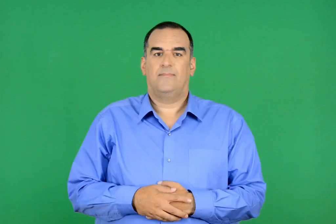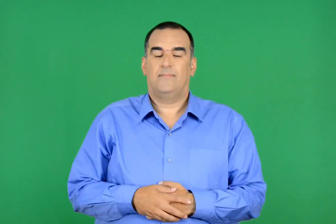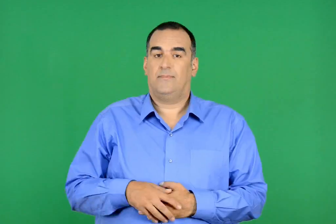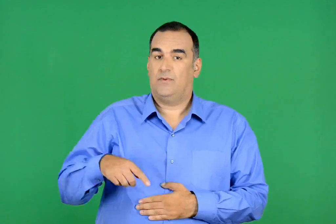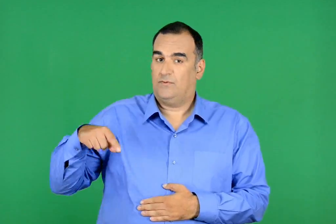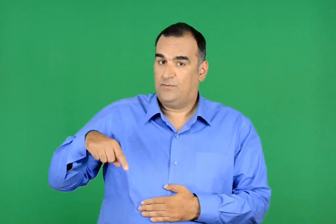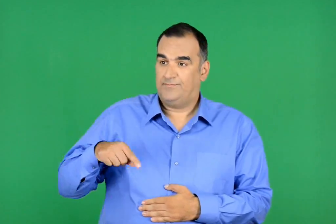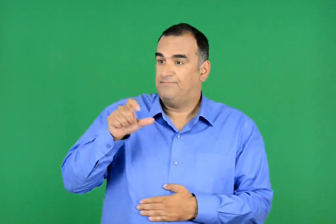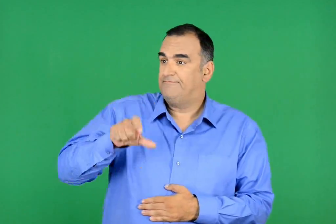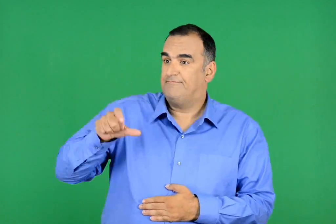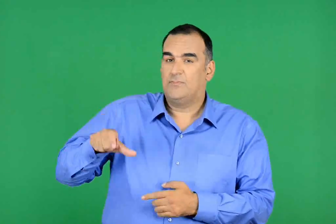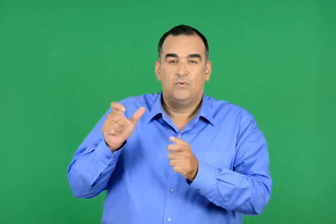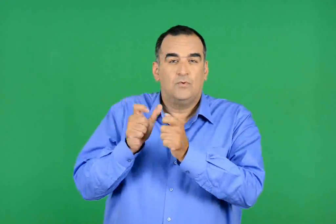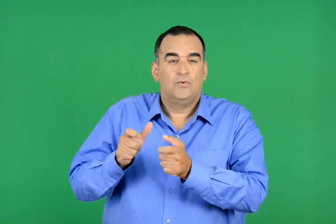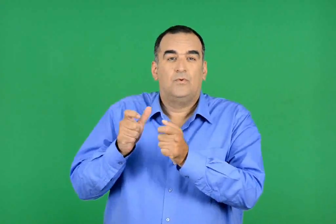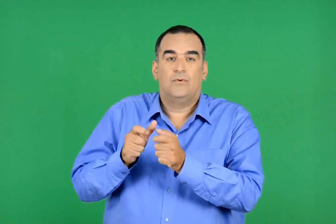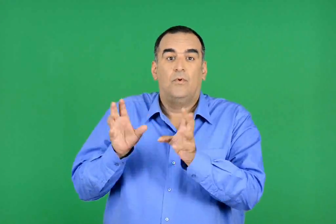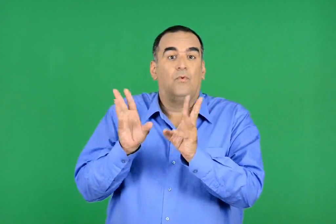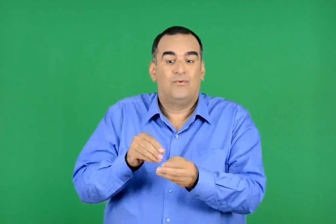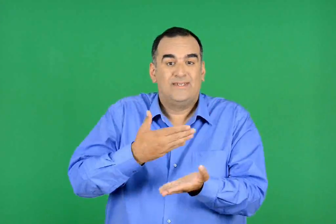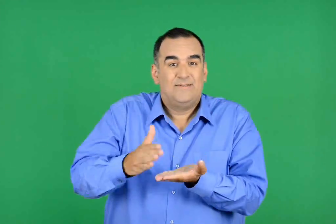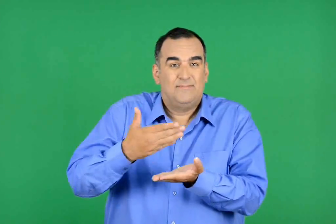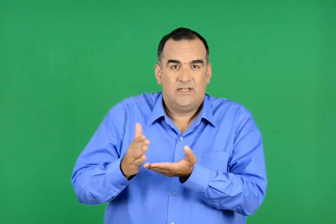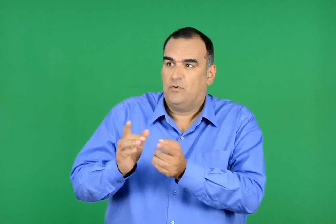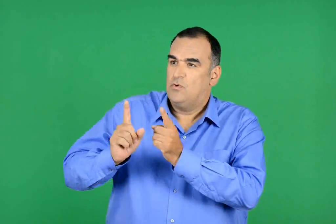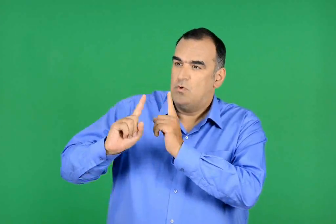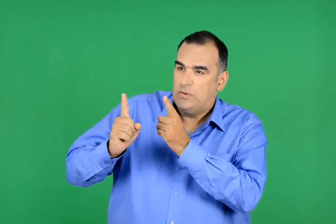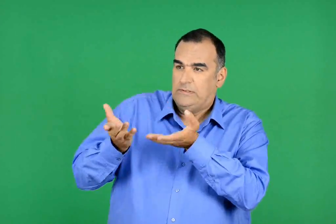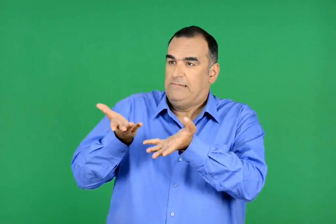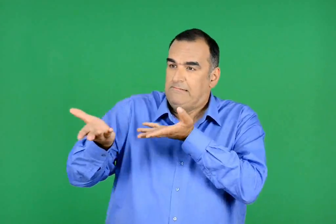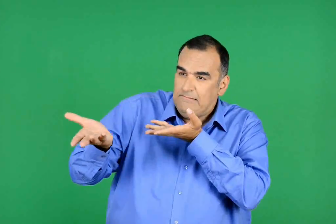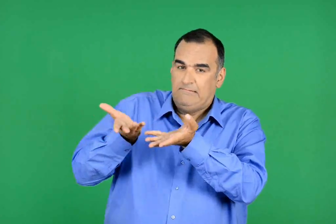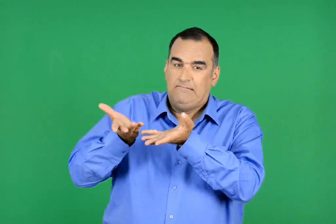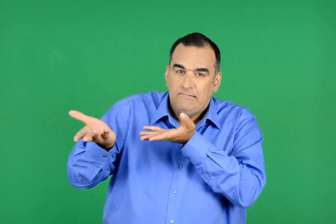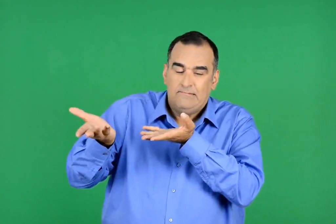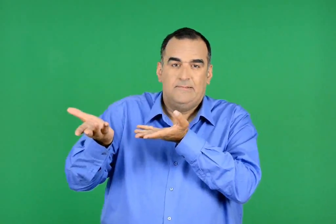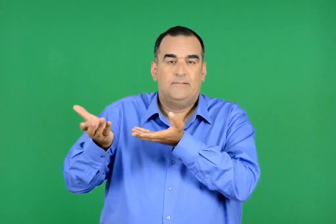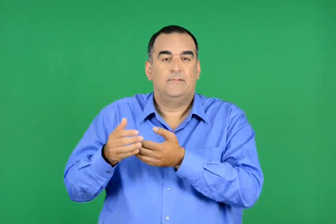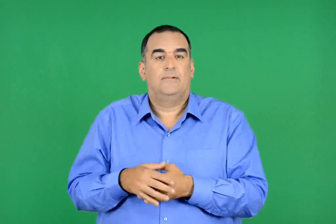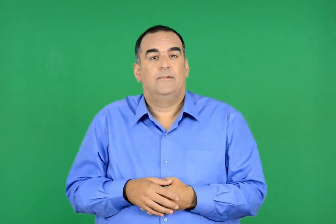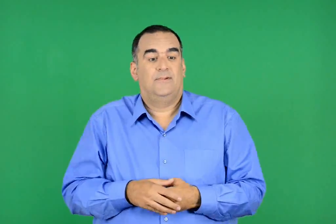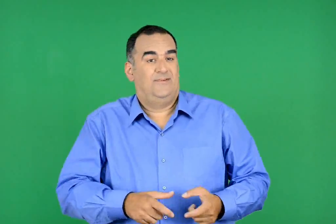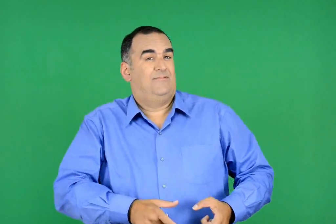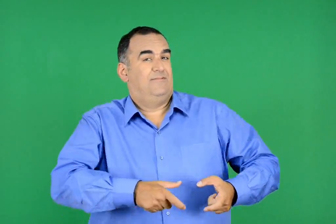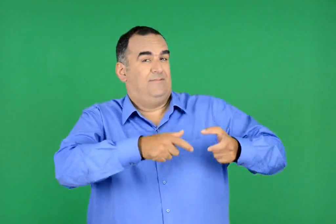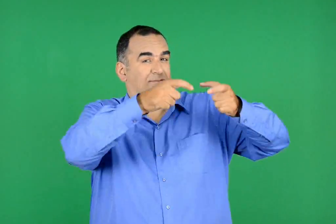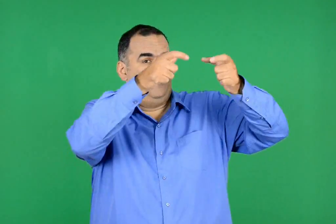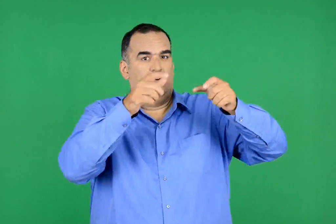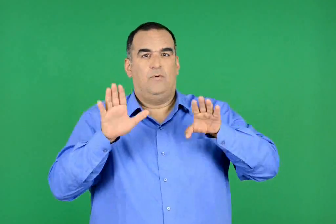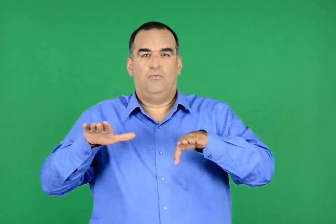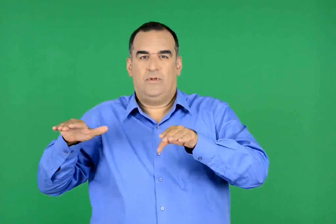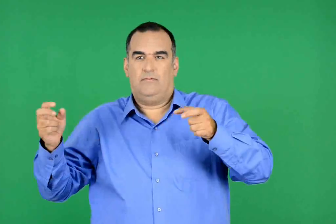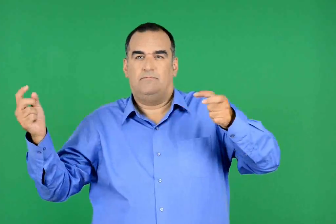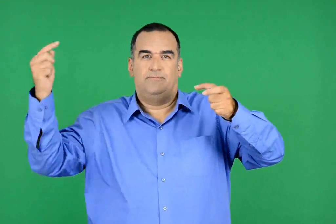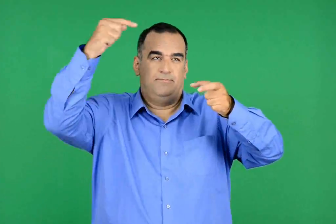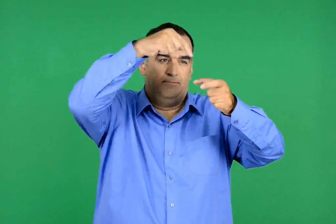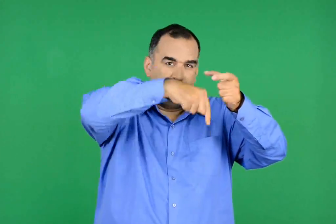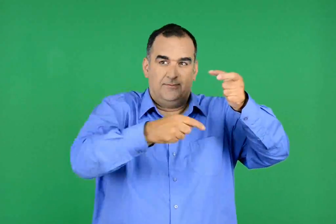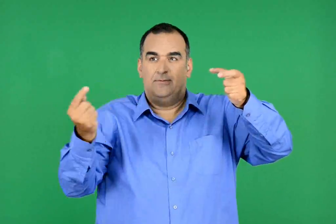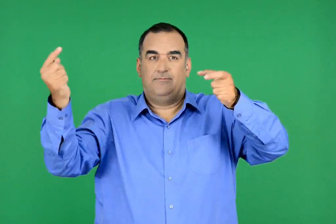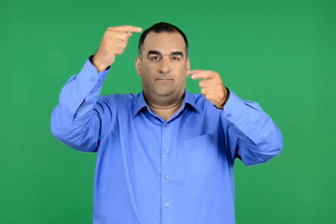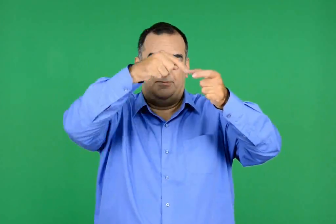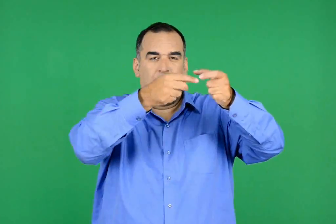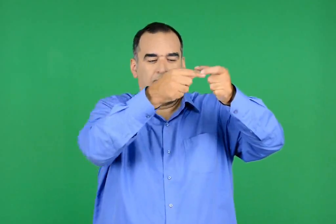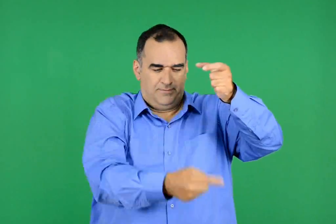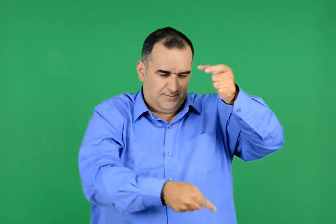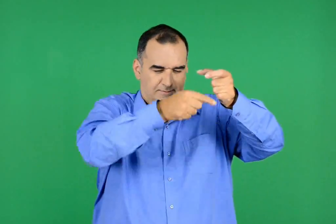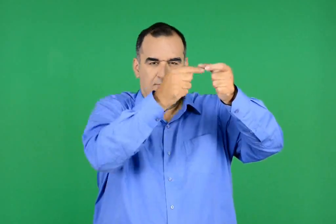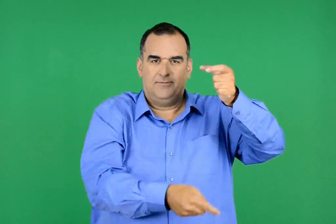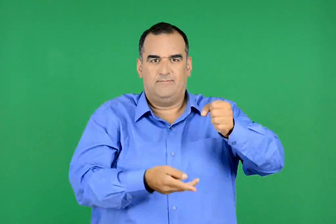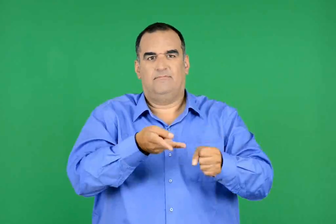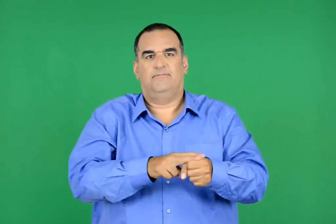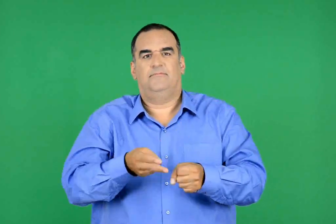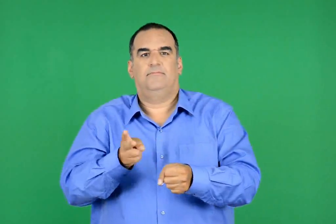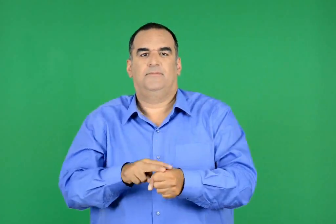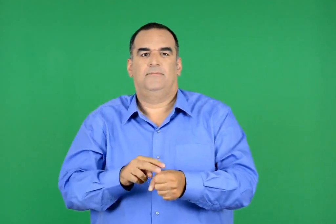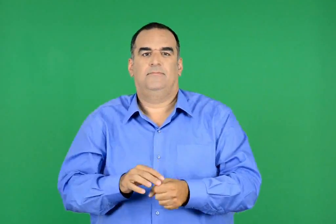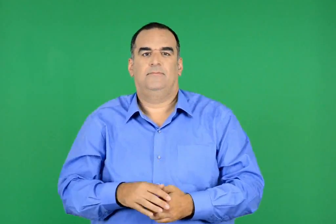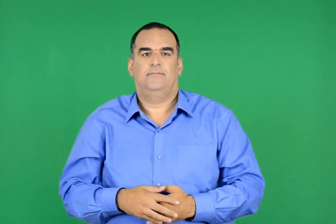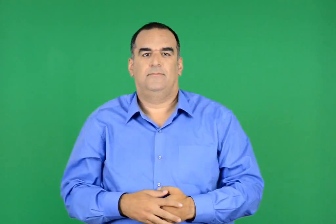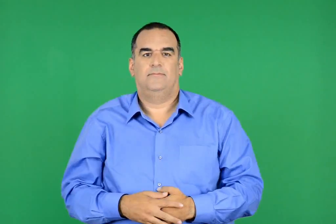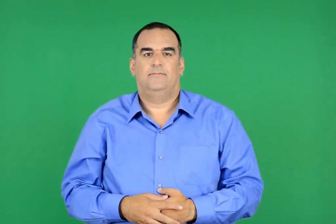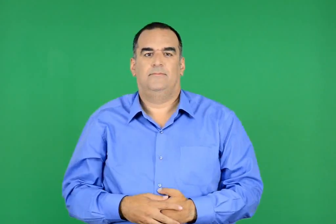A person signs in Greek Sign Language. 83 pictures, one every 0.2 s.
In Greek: τώρα χωριάτες παζαρεύουν τα τσιμέντα και τα πουλιά πέφτουν νεκρά στην υψικάμινο
